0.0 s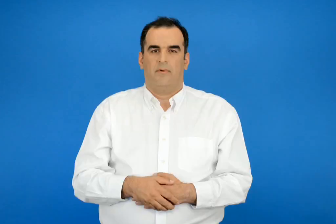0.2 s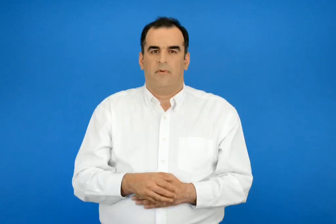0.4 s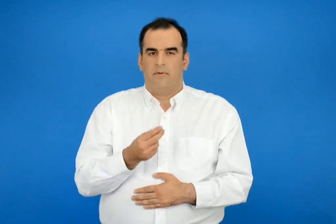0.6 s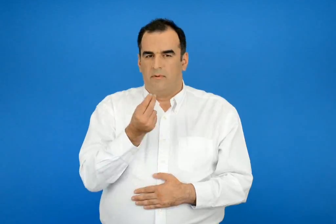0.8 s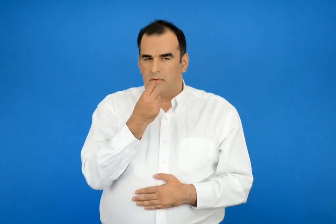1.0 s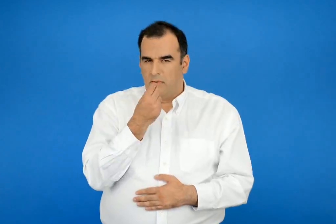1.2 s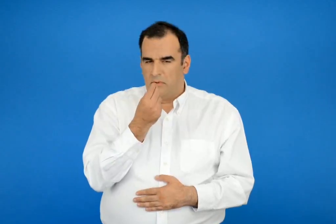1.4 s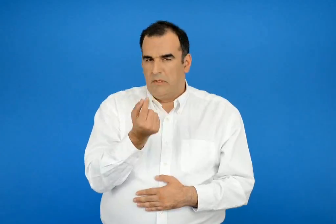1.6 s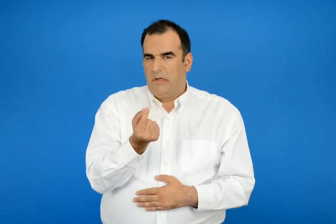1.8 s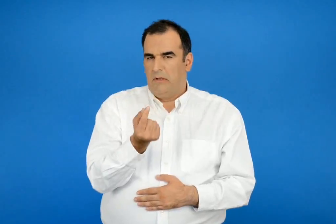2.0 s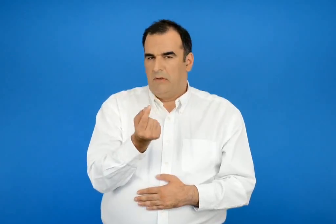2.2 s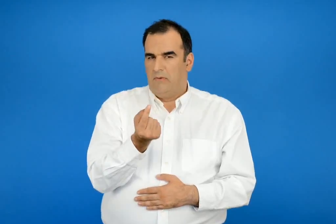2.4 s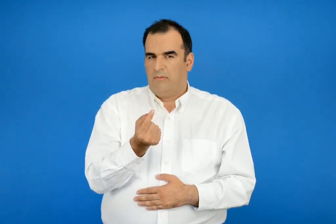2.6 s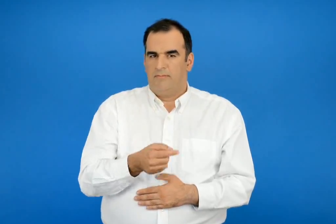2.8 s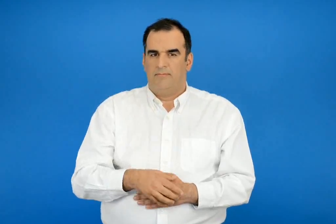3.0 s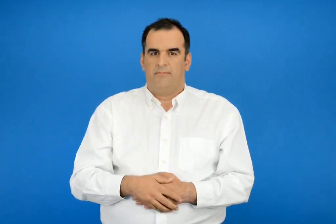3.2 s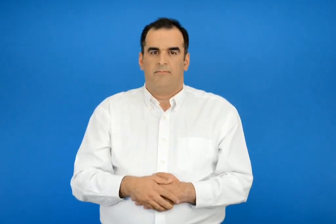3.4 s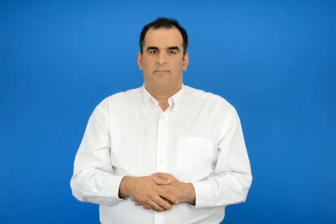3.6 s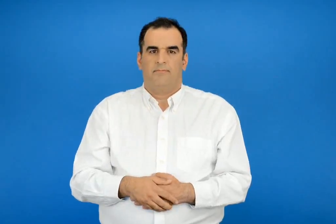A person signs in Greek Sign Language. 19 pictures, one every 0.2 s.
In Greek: τρώει λίγο
